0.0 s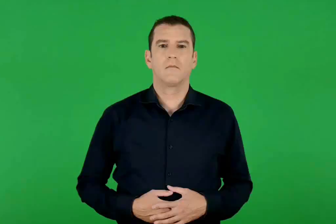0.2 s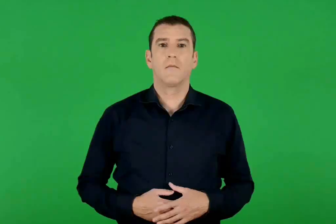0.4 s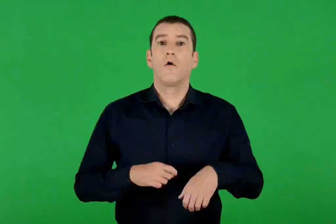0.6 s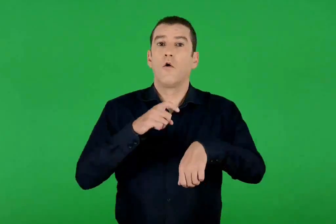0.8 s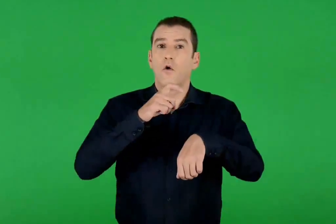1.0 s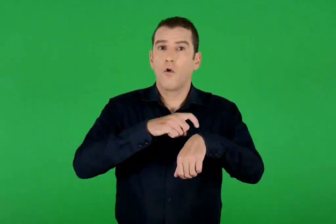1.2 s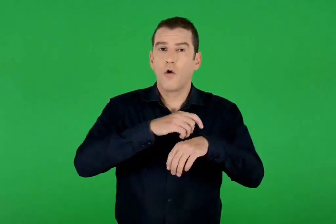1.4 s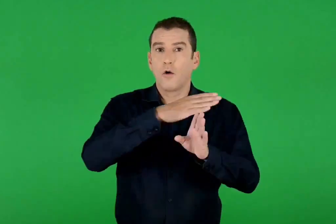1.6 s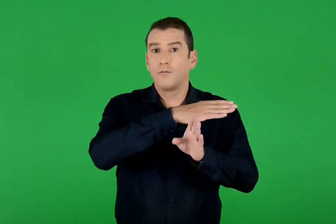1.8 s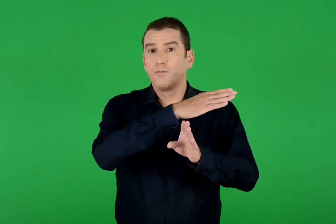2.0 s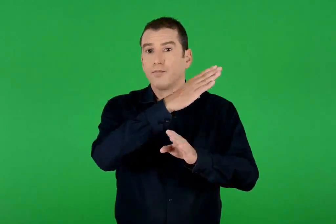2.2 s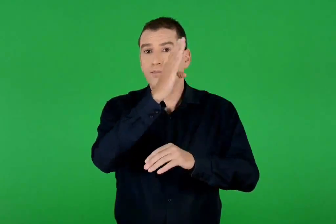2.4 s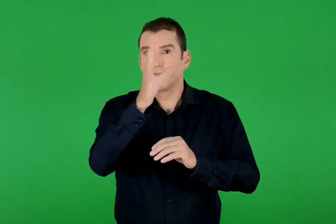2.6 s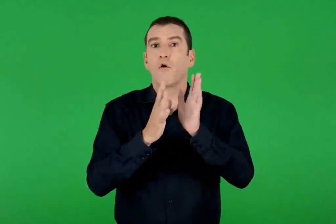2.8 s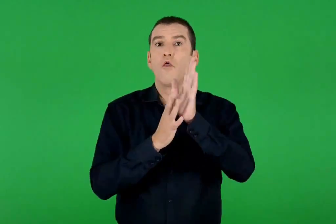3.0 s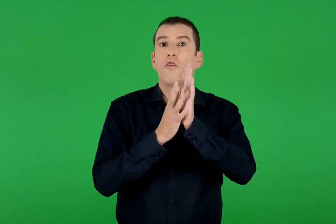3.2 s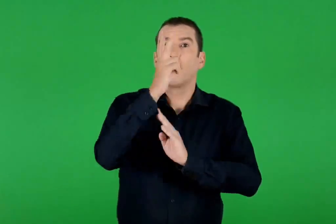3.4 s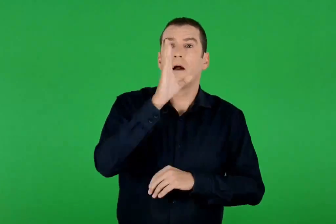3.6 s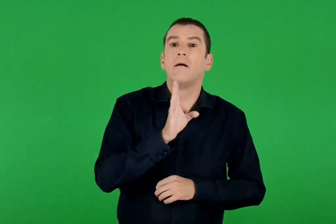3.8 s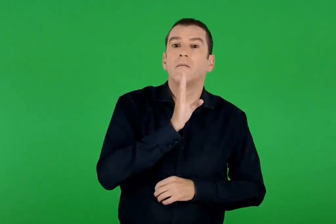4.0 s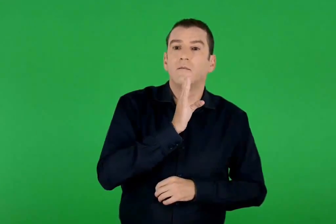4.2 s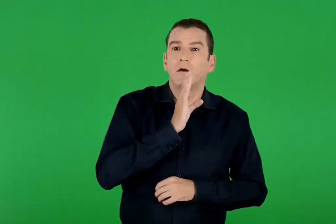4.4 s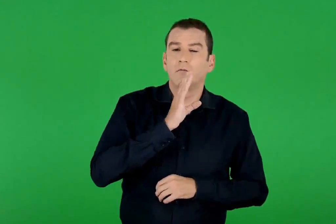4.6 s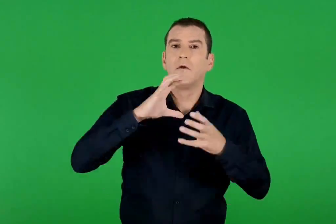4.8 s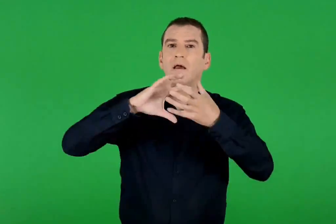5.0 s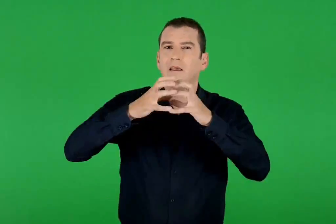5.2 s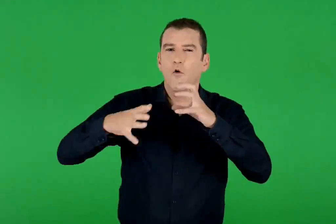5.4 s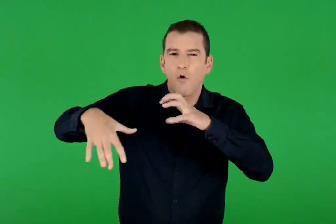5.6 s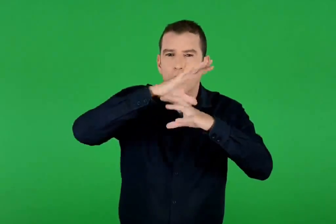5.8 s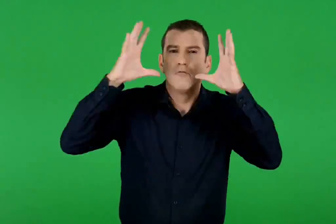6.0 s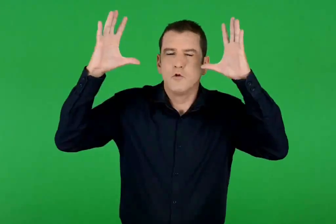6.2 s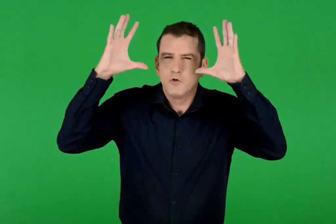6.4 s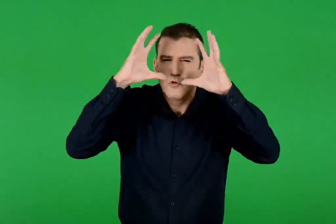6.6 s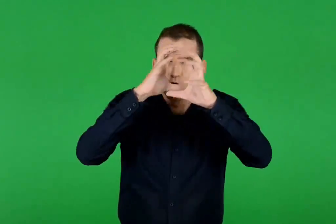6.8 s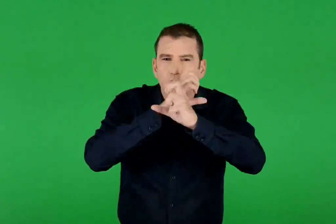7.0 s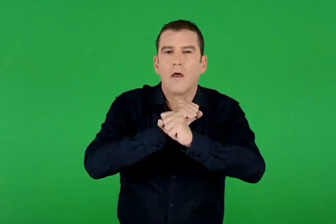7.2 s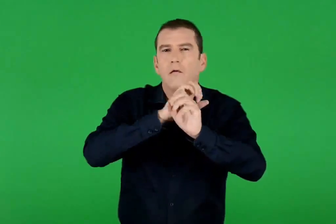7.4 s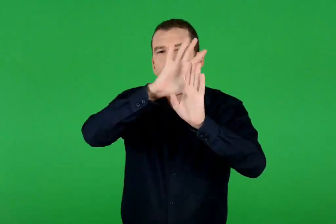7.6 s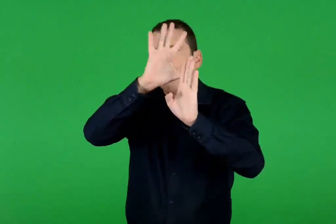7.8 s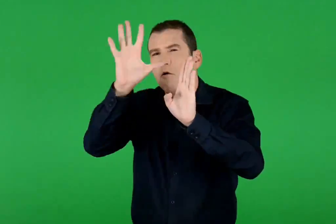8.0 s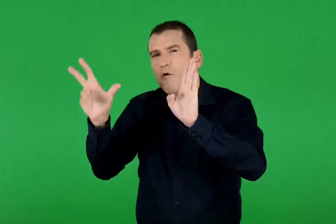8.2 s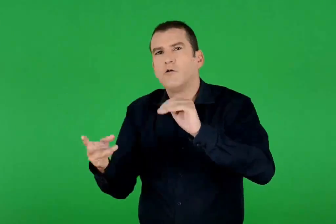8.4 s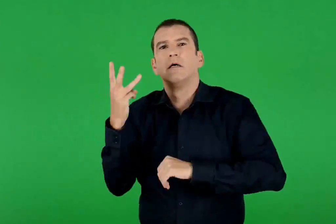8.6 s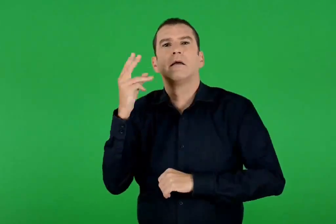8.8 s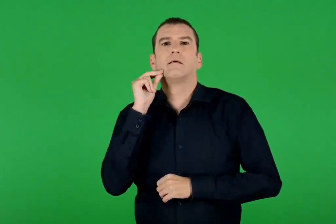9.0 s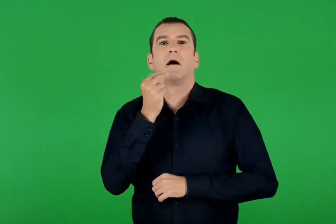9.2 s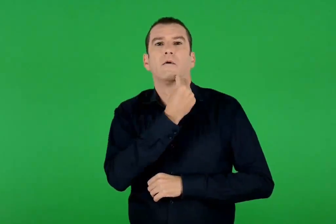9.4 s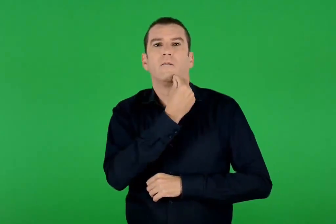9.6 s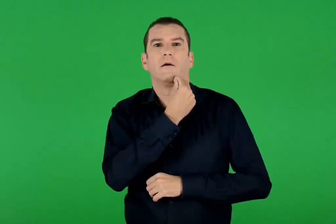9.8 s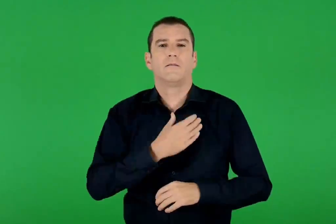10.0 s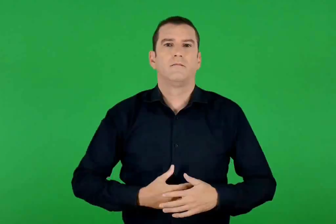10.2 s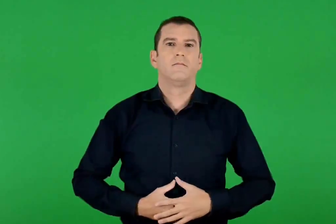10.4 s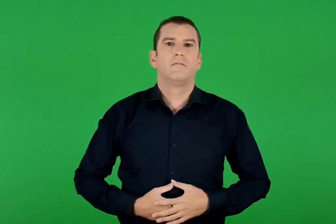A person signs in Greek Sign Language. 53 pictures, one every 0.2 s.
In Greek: όταν έφτασε δώδεκα η ώρα το μεσημέρι , έπεσε σκοτάδι σε όλη τη γη ως τις τρεις το απόγευμα
